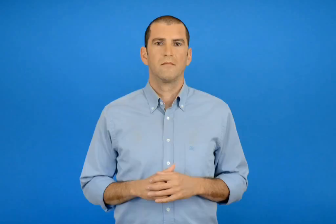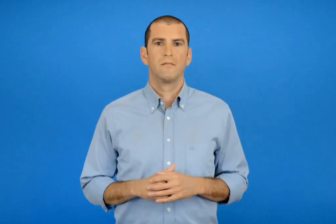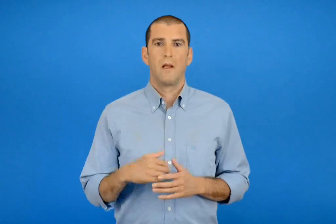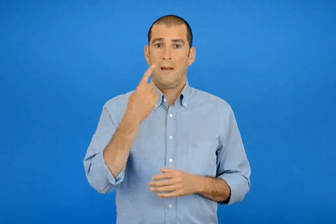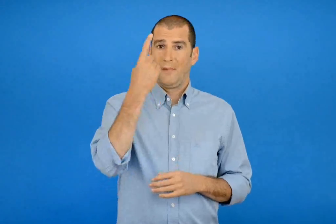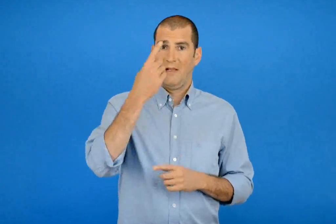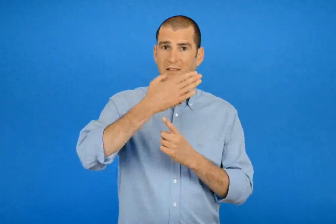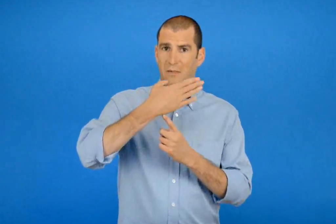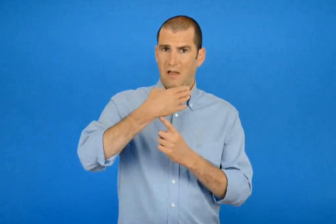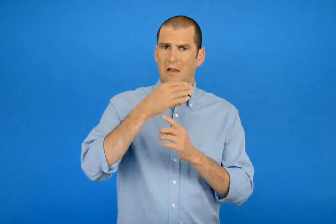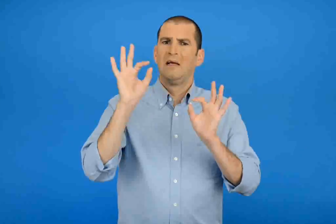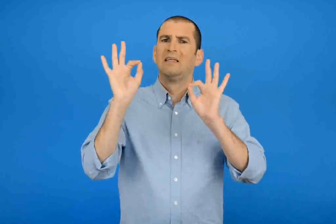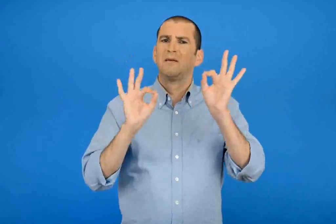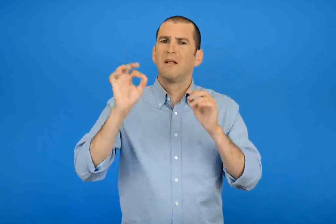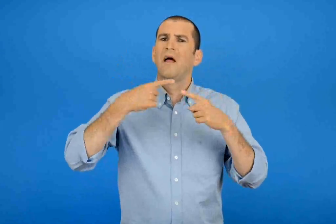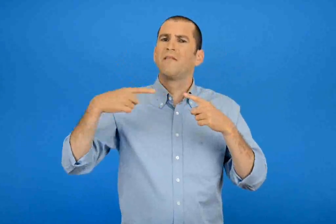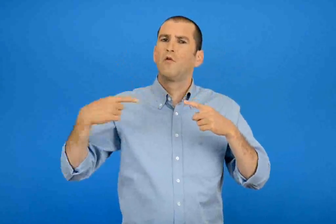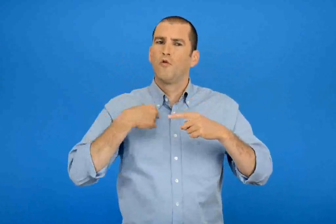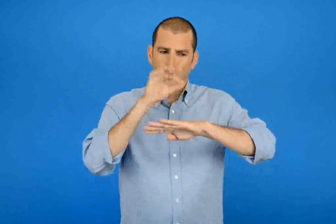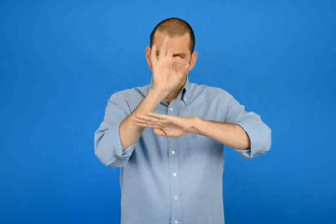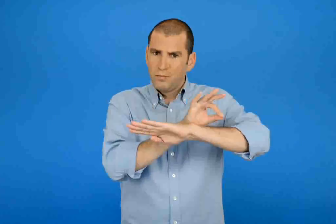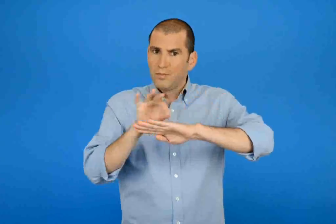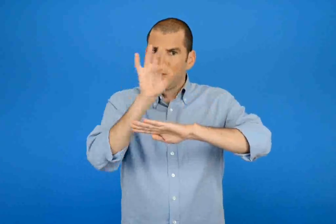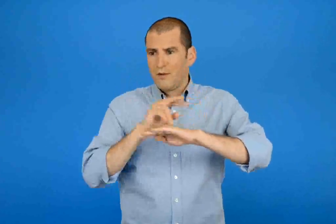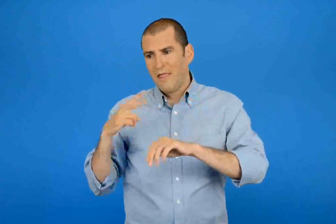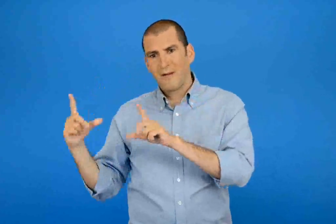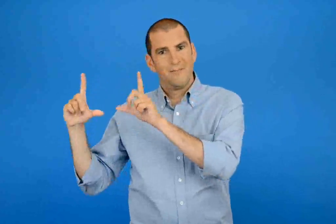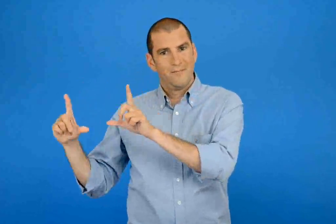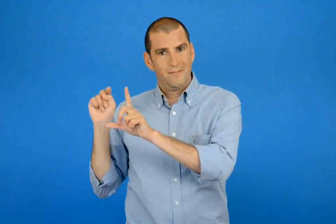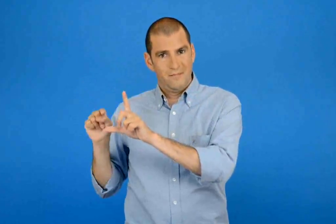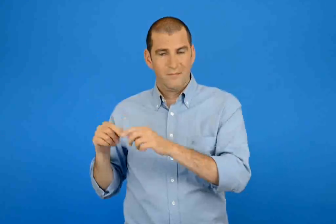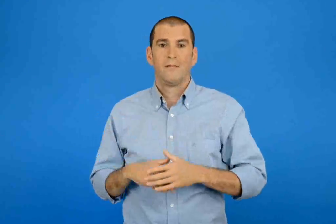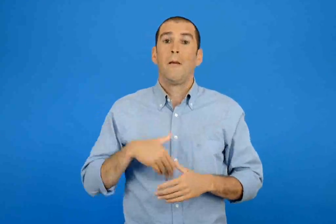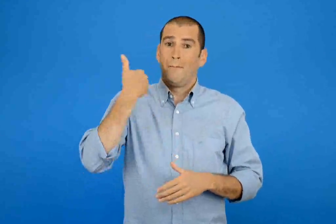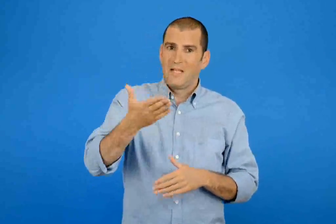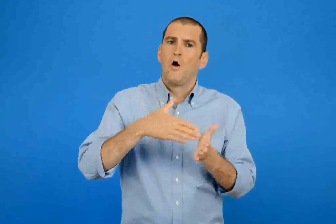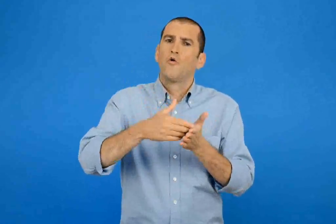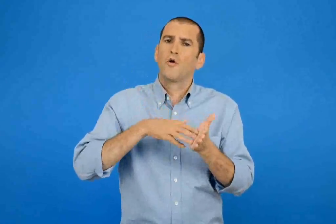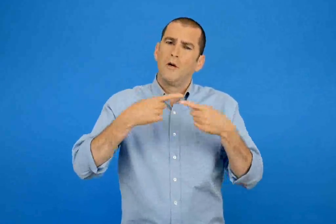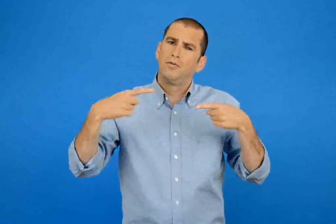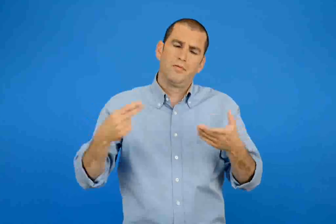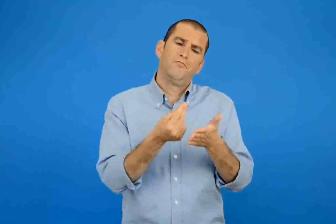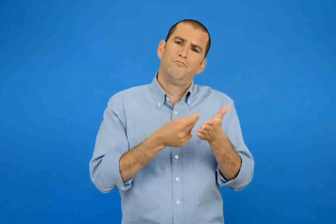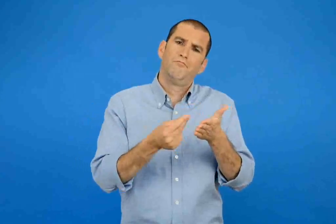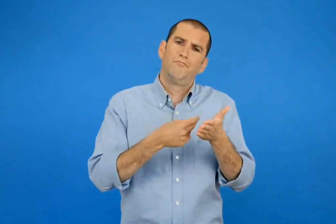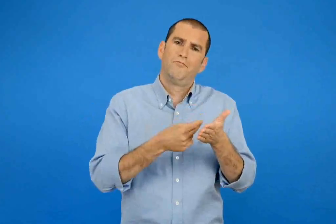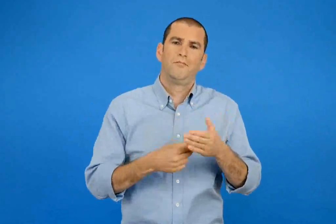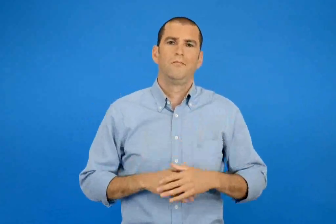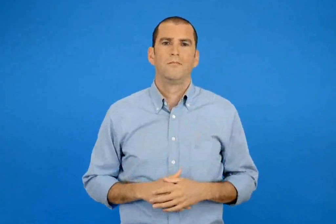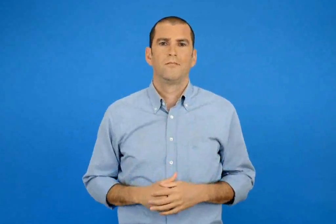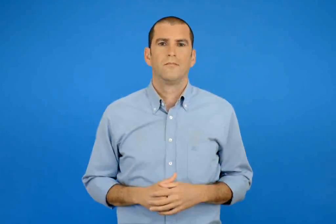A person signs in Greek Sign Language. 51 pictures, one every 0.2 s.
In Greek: φτιάχνω κι εγώ μια σημαία με διαφορετικά σχήματα τη χρωματίζω με διαφορετικά χρώματα
